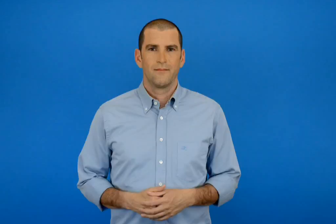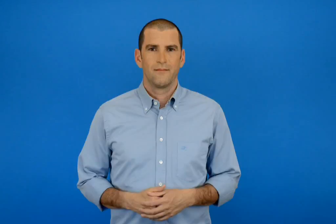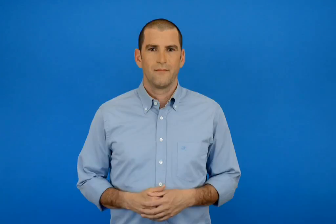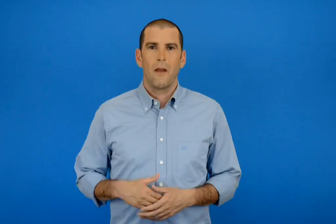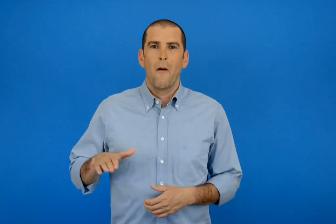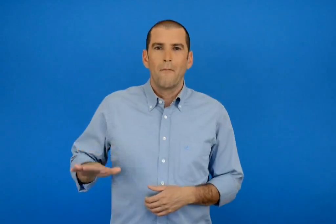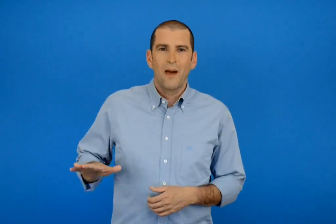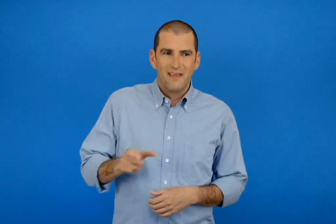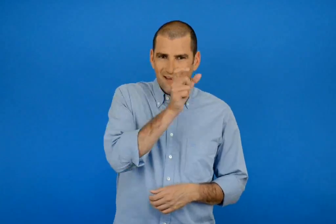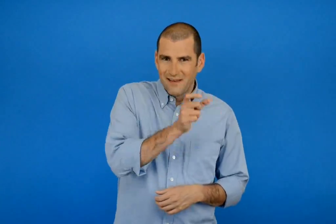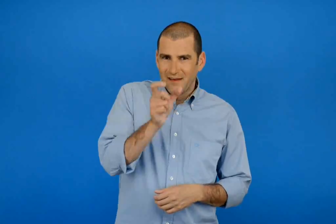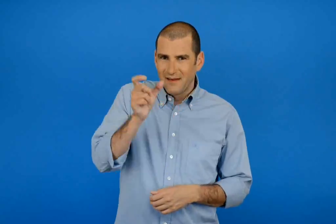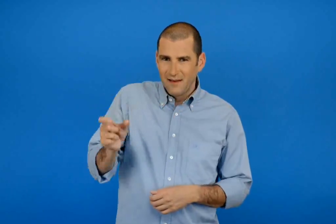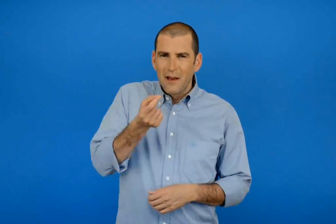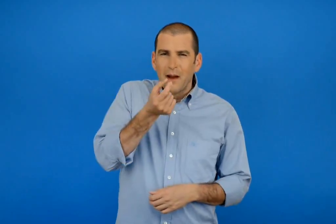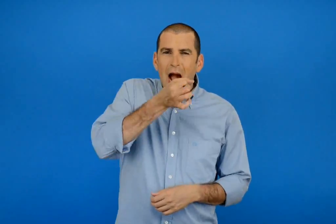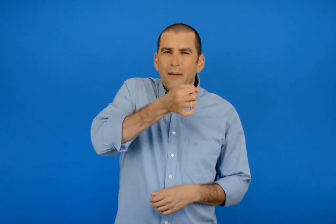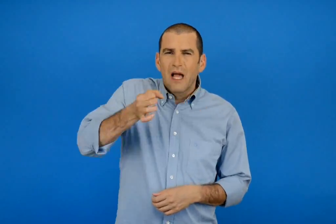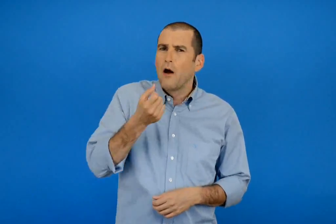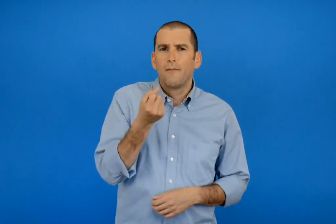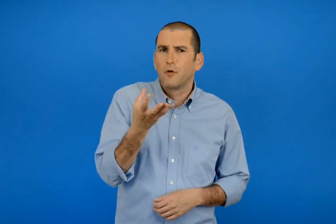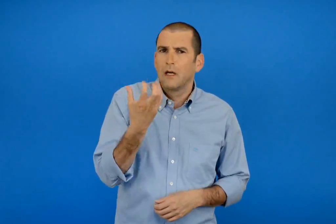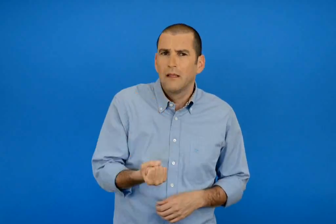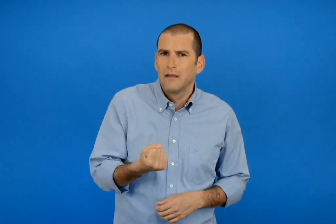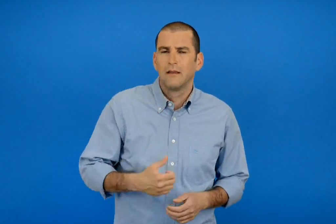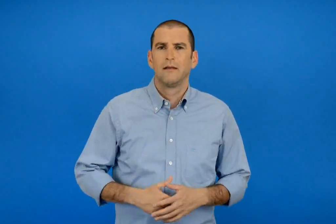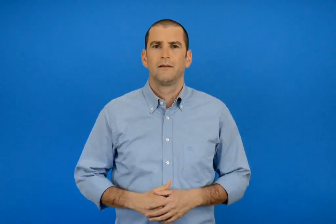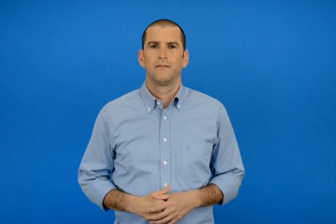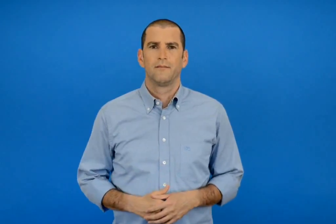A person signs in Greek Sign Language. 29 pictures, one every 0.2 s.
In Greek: πόσα λεπτά έχει κάθε παιδί ;
